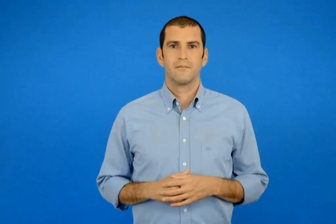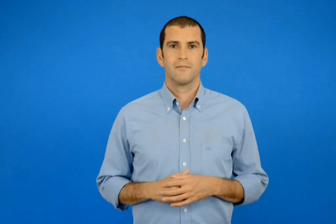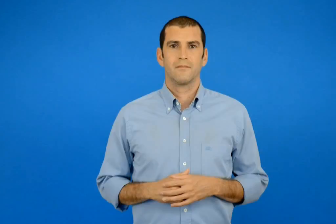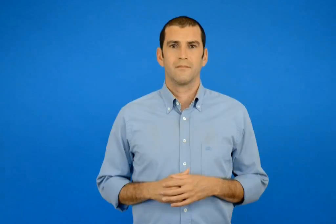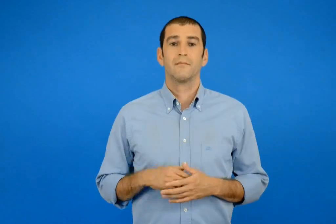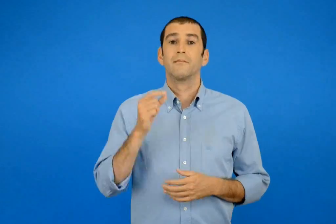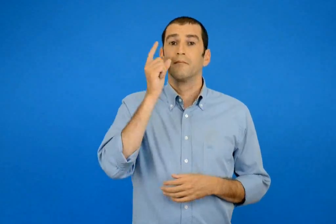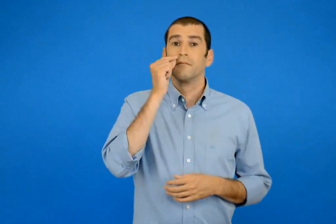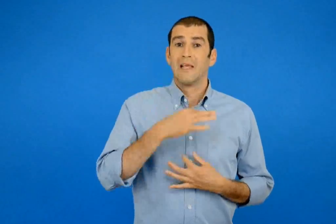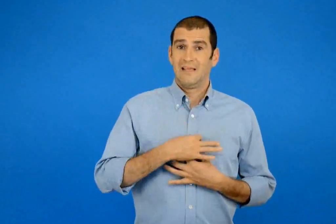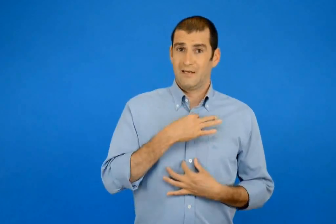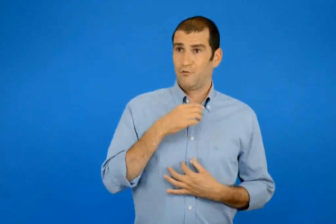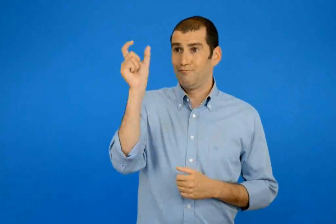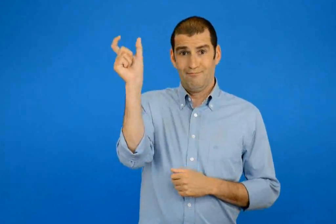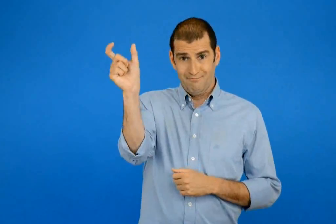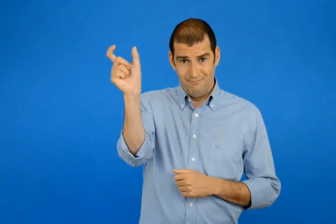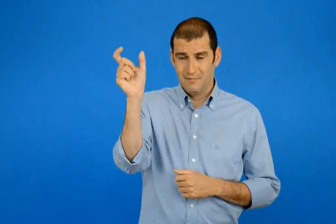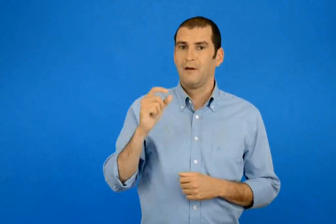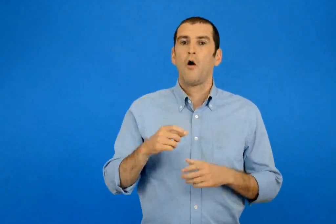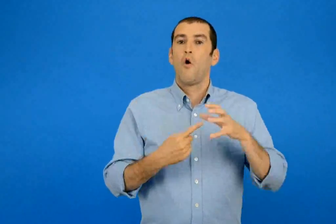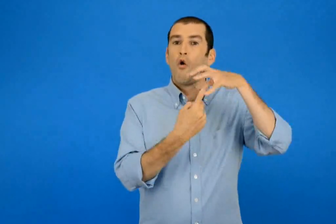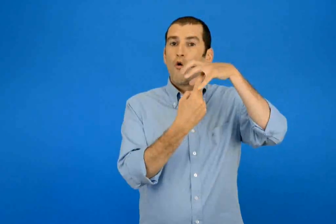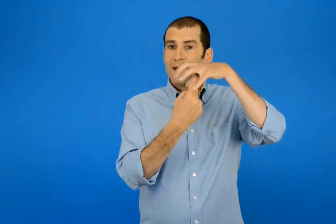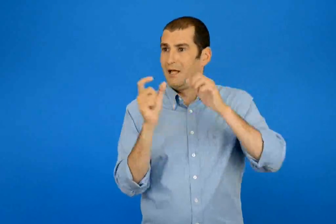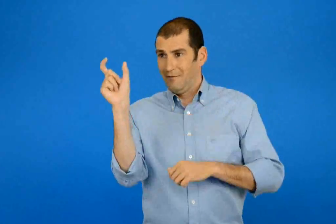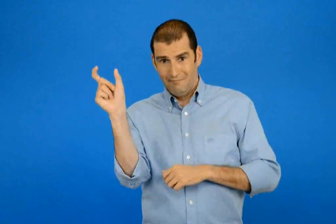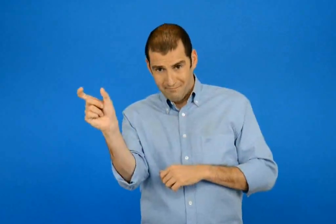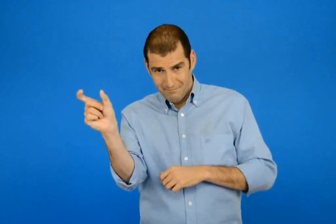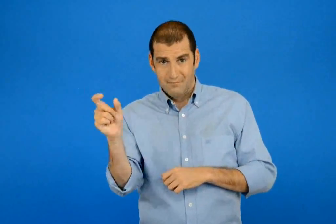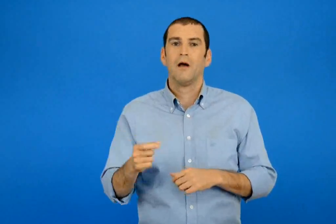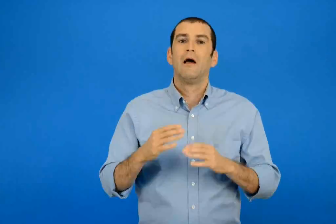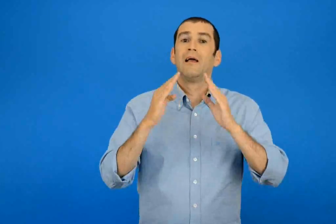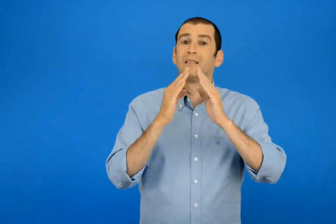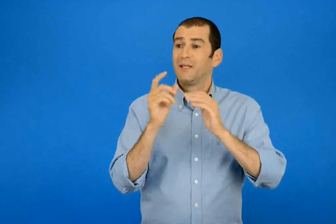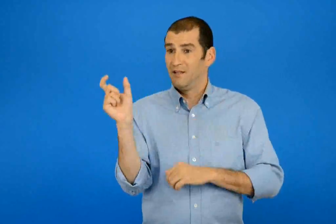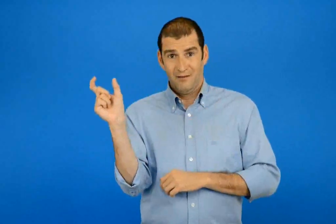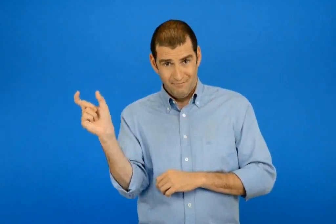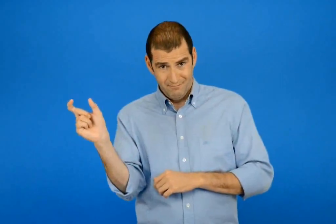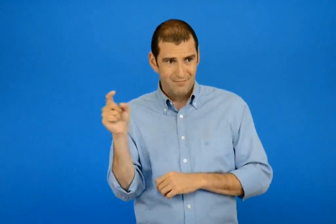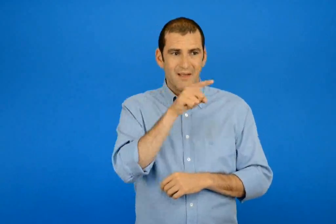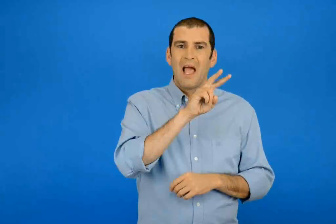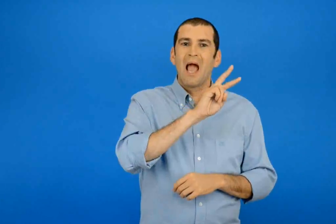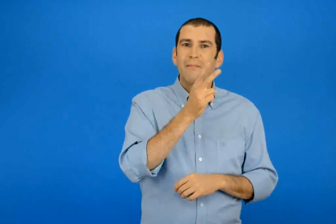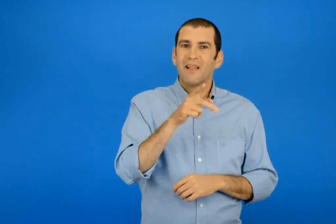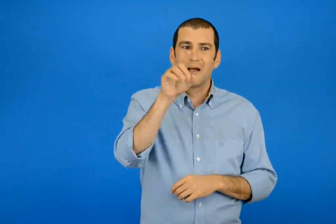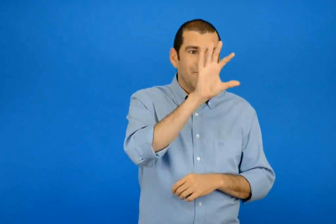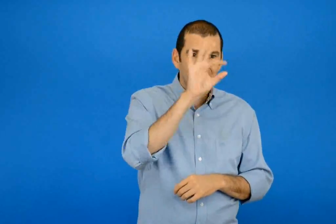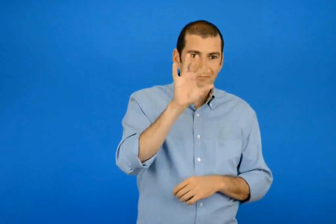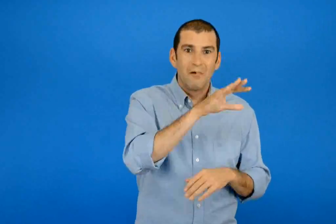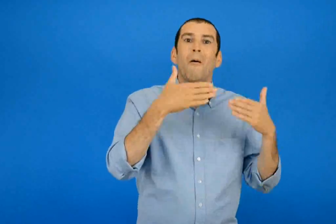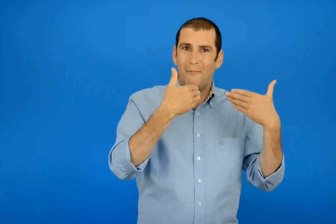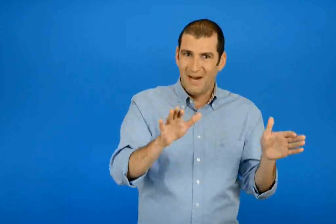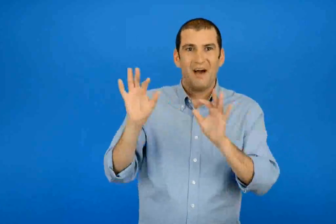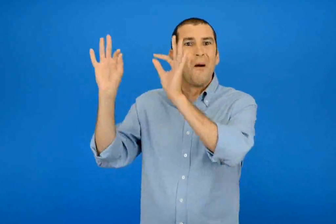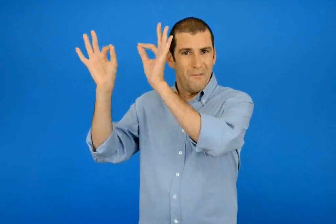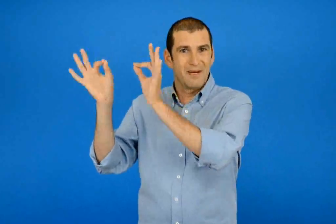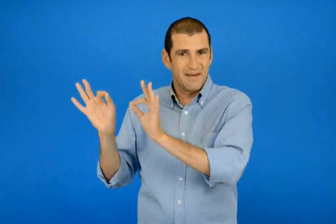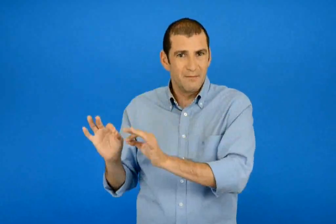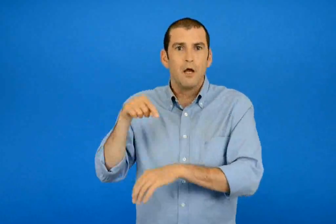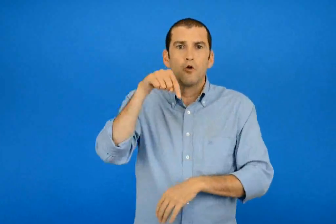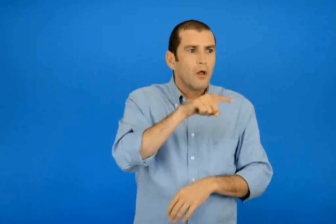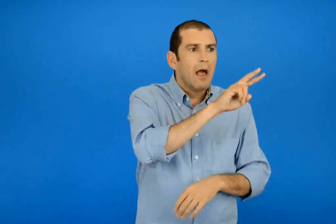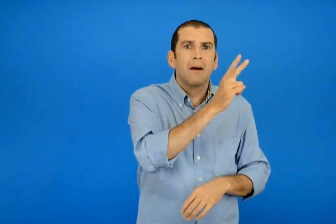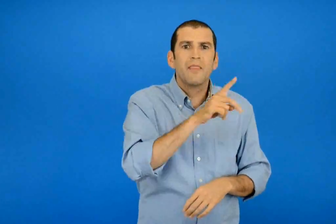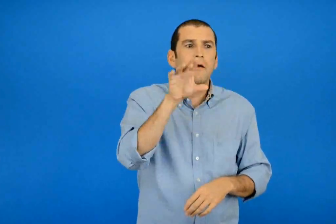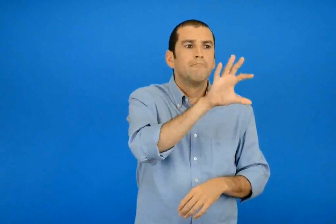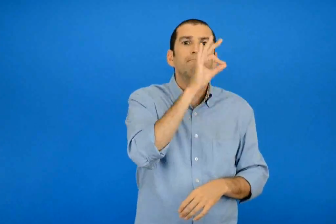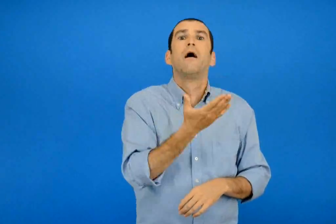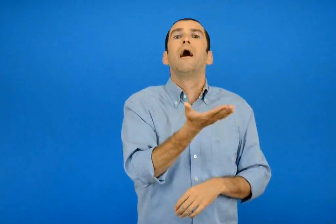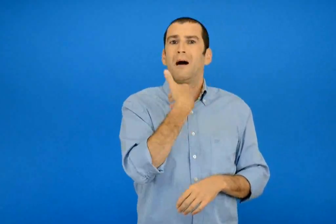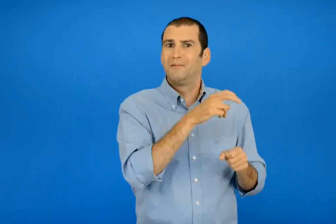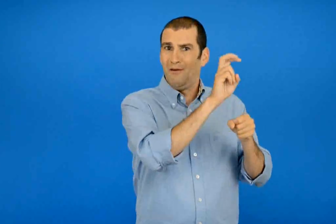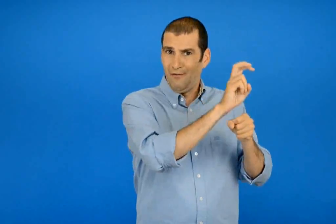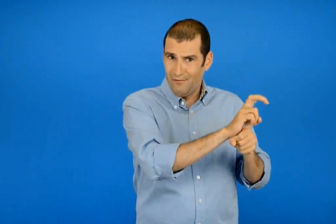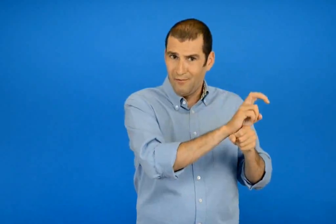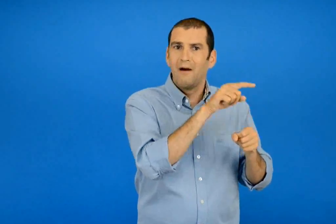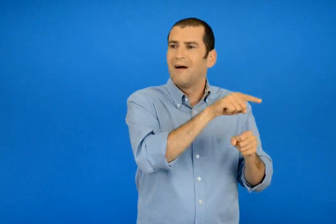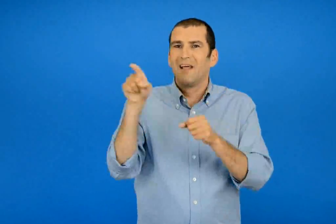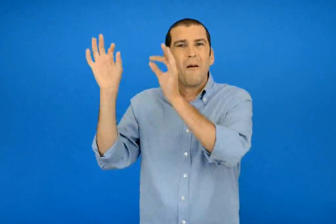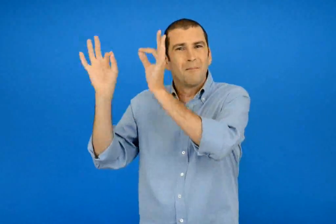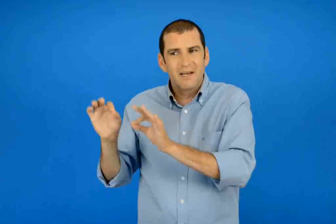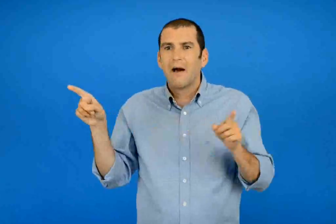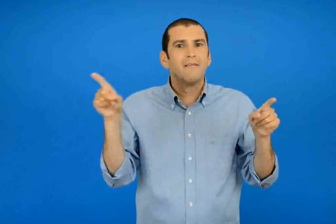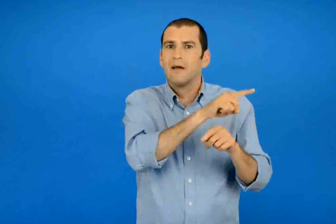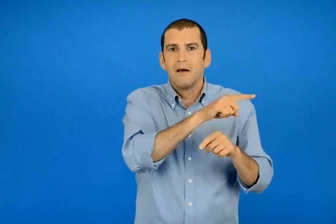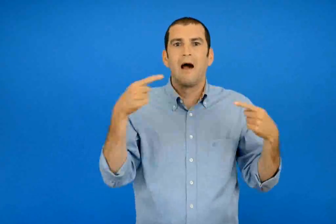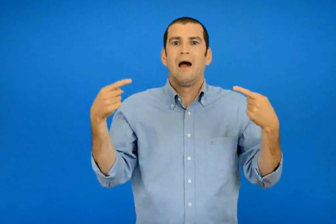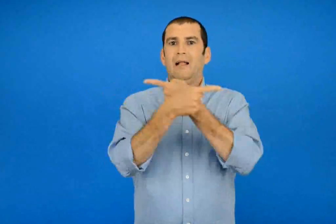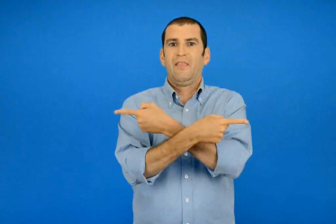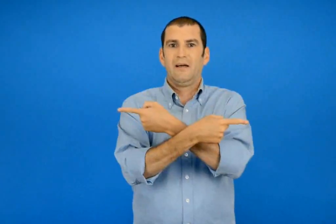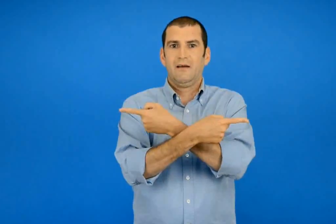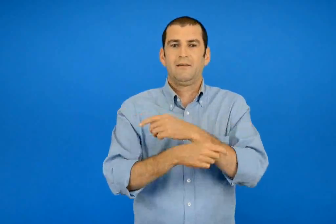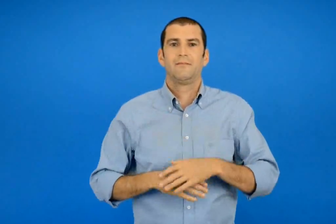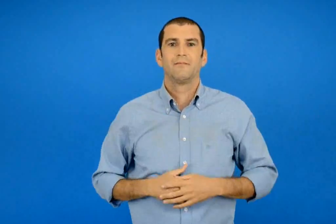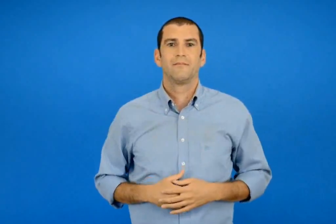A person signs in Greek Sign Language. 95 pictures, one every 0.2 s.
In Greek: τα επίθετα που δε διάλεξες για να περιγράψεις τον κύριο την ομπρελά και το σπίτι είναι τα αντίθετα αυτών που διάλεξες
